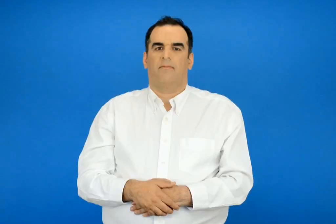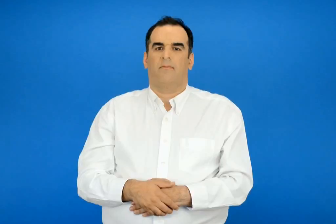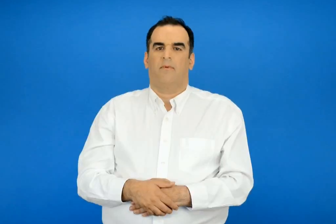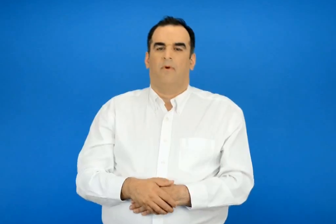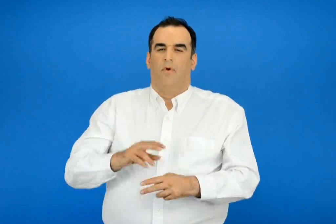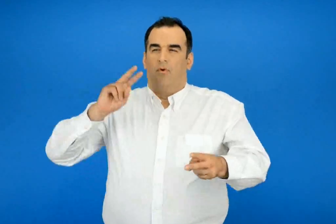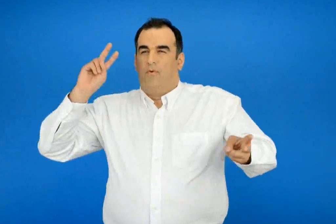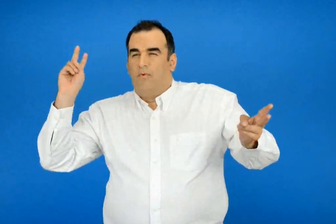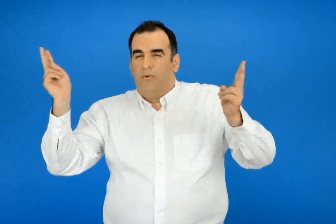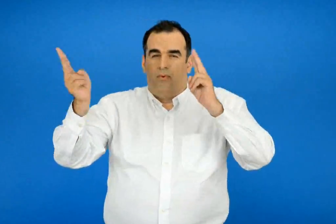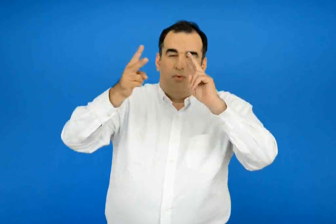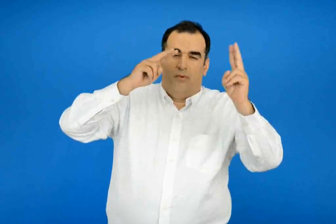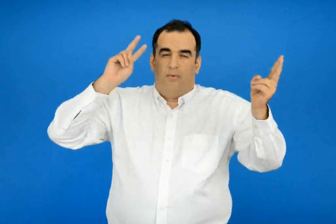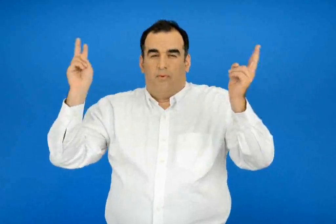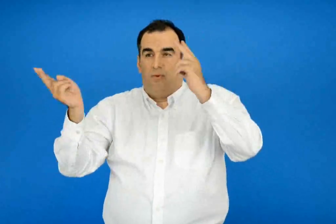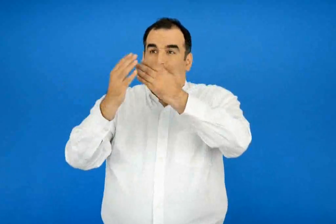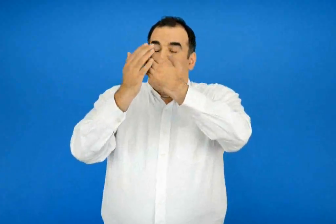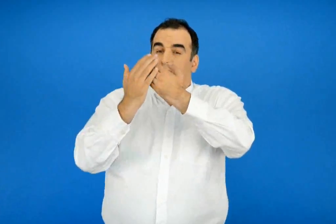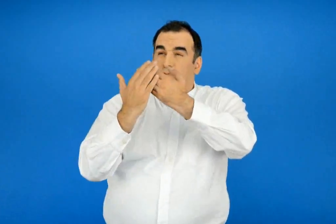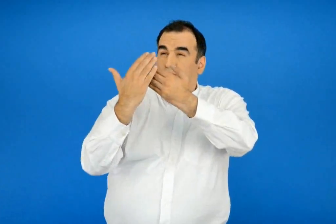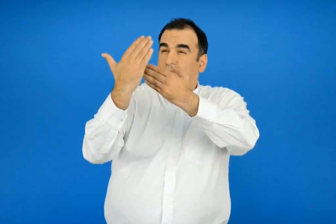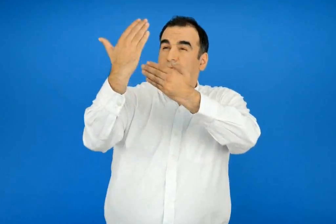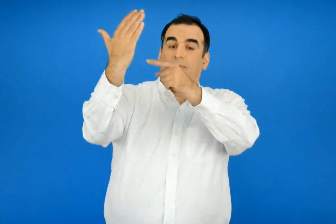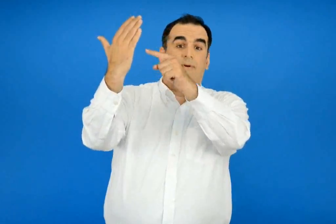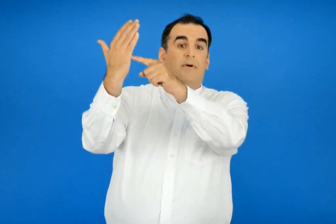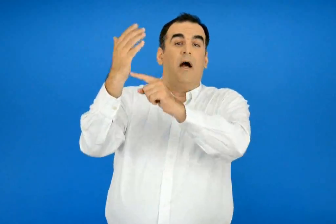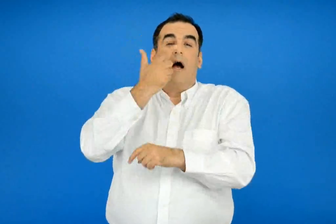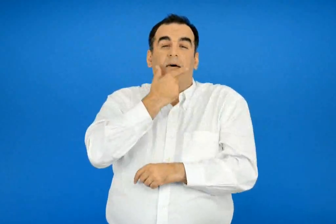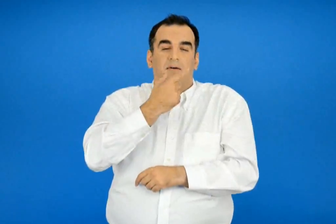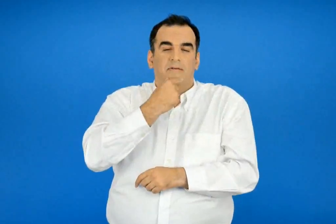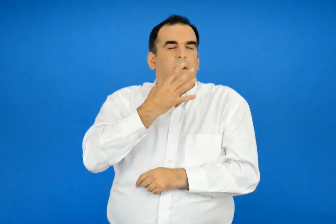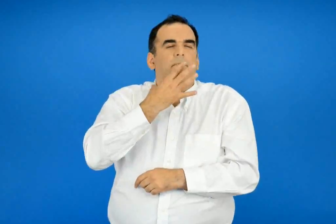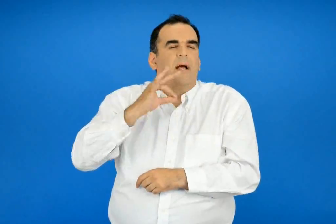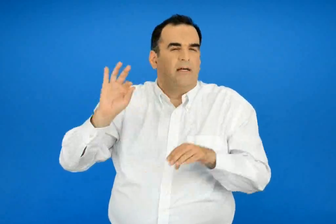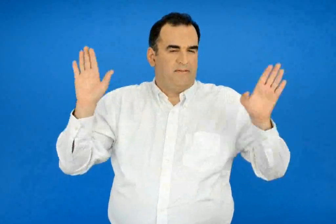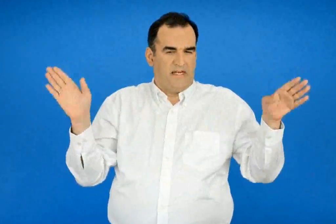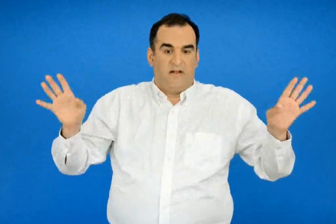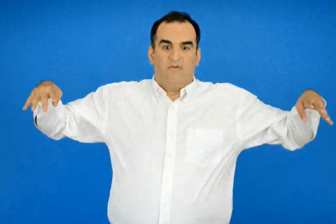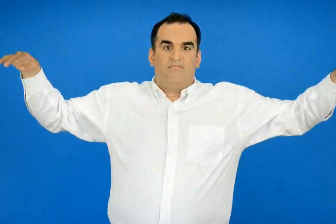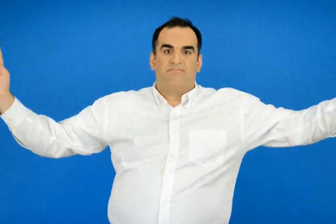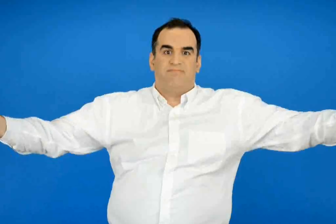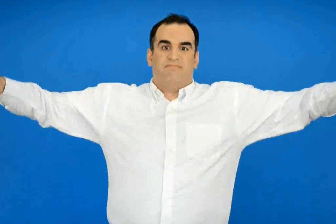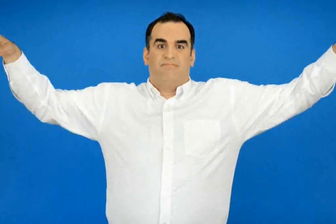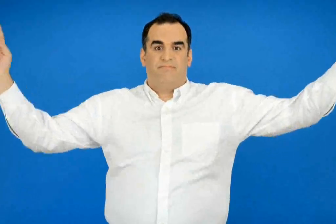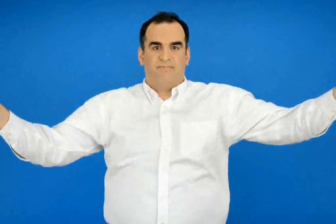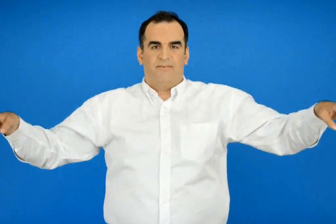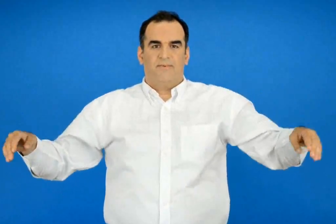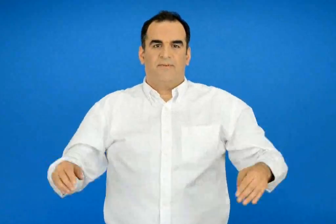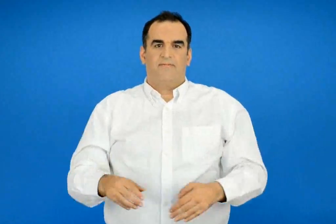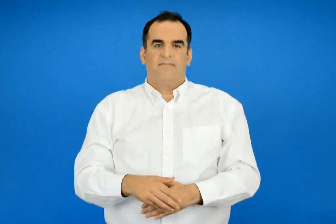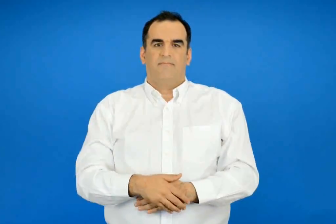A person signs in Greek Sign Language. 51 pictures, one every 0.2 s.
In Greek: φούσκωνε το αέρι λευκότατα πανιά ωσάν το περιστέρι που απλώνει τα φτερά
